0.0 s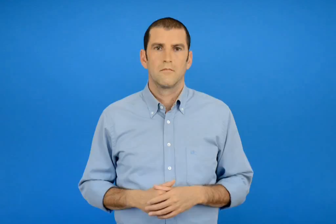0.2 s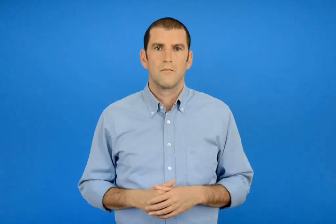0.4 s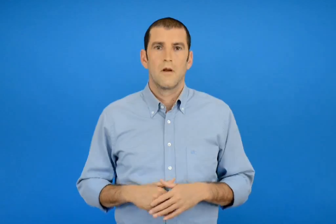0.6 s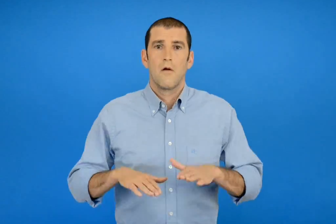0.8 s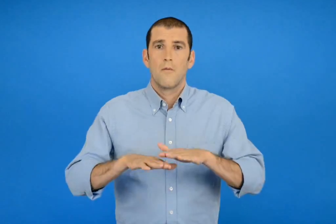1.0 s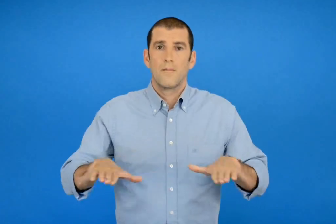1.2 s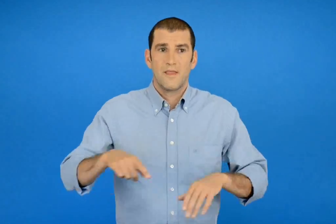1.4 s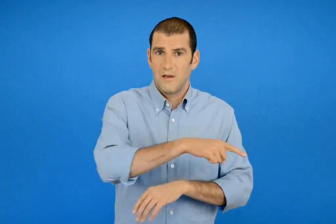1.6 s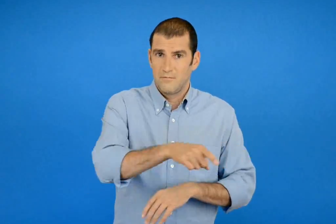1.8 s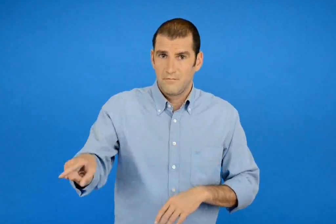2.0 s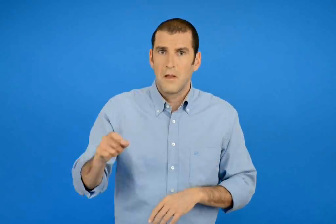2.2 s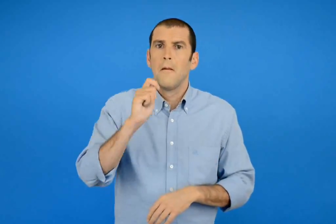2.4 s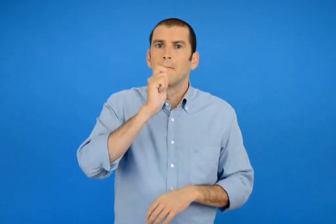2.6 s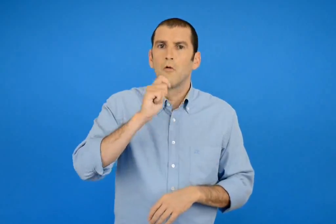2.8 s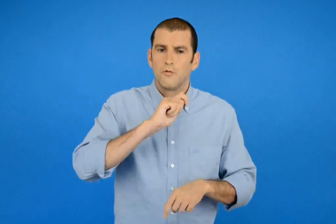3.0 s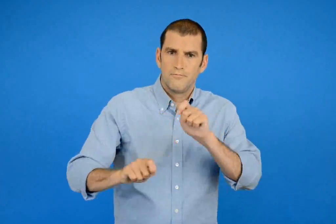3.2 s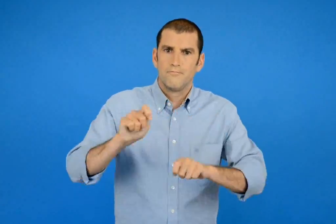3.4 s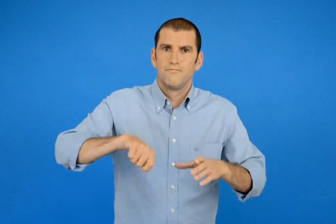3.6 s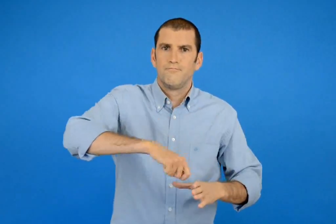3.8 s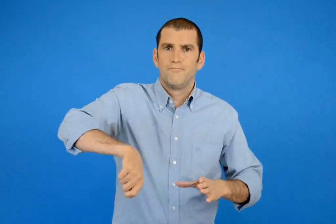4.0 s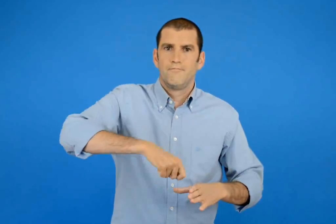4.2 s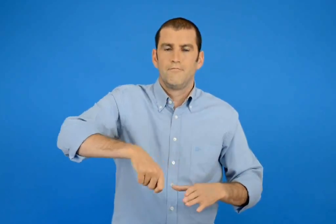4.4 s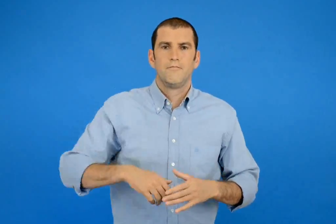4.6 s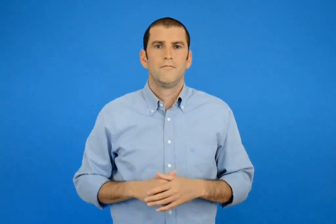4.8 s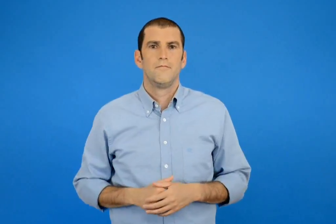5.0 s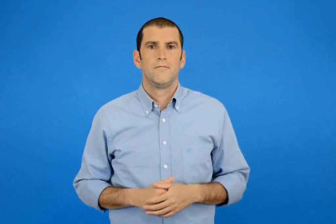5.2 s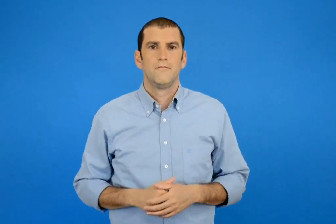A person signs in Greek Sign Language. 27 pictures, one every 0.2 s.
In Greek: τα παιδιά φτιάχνουν παγωτό
